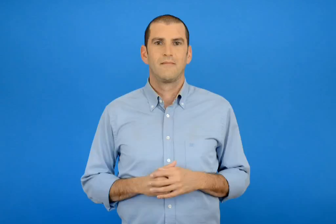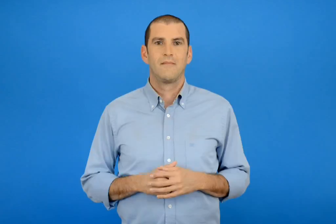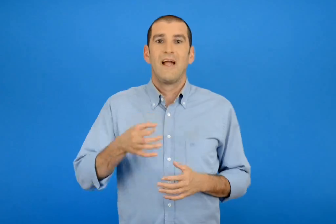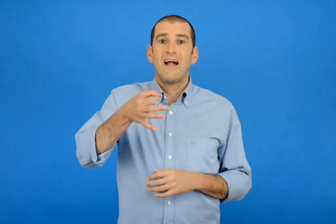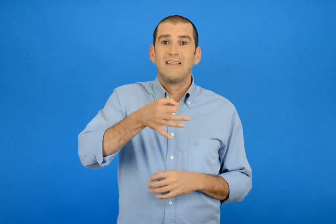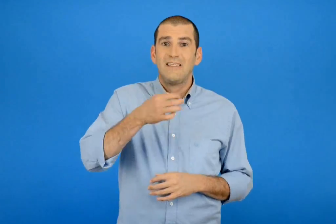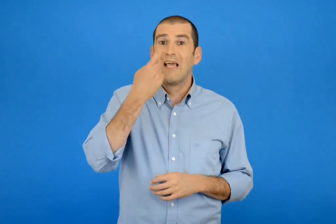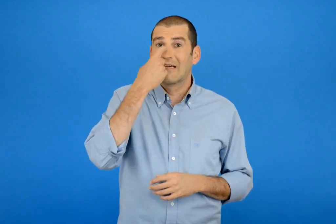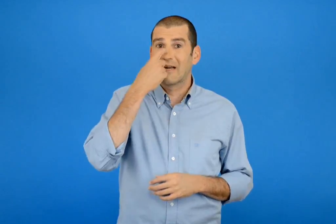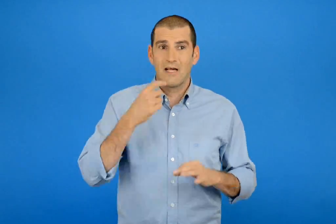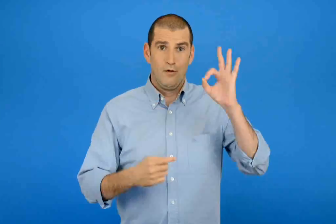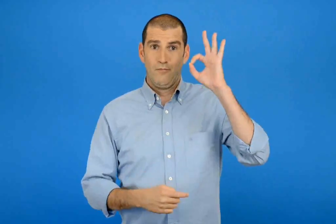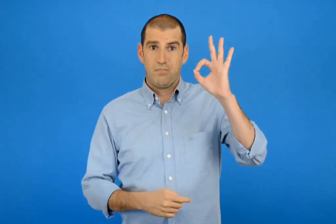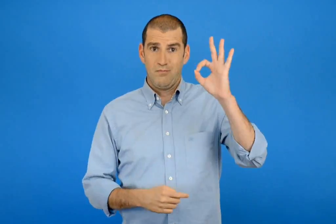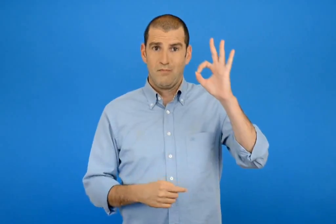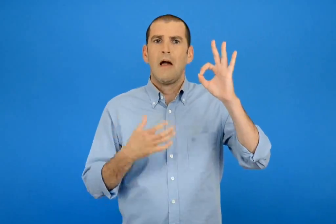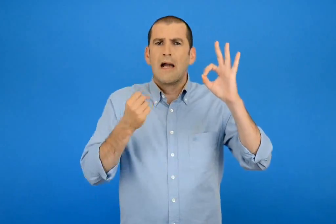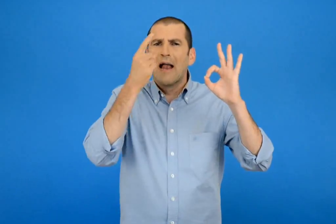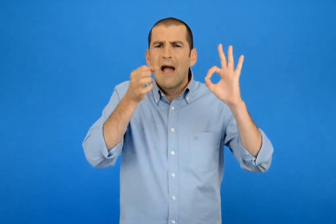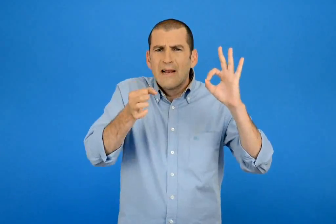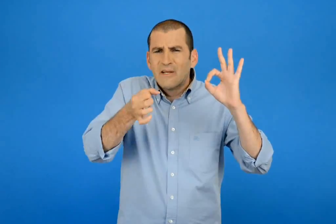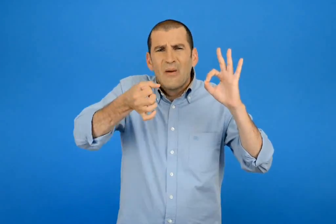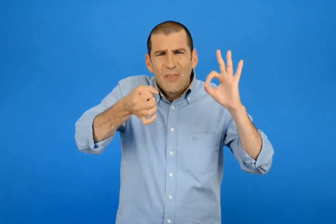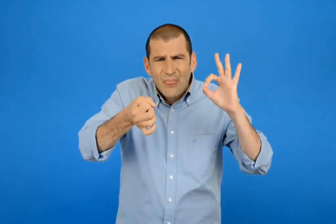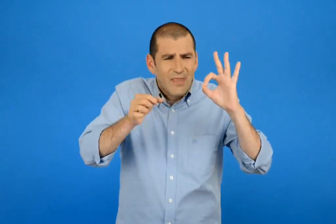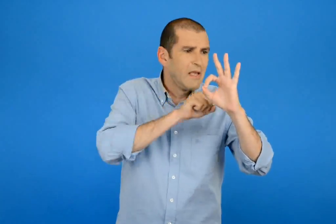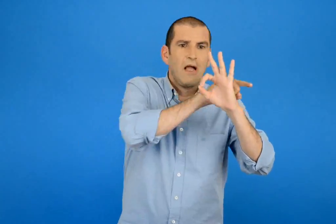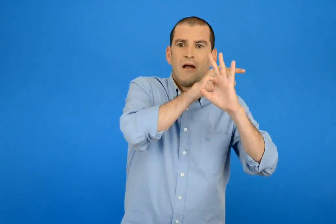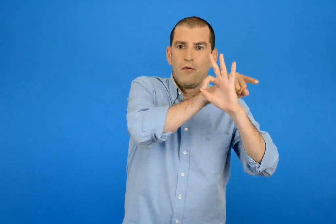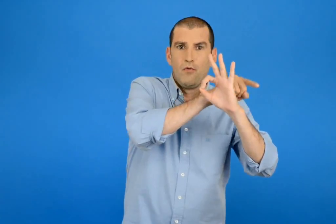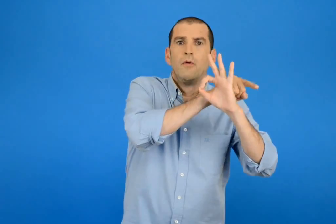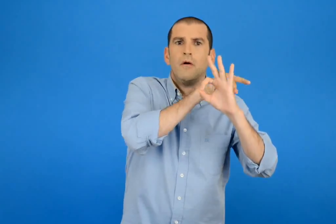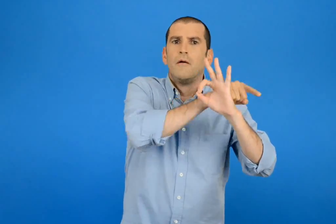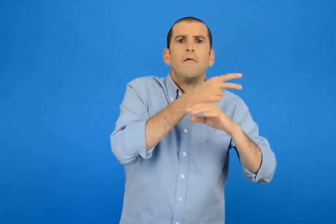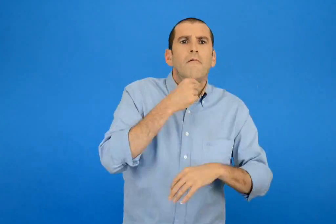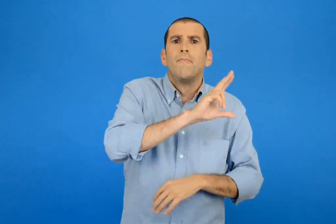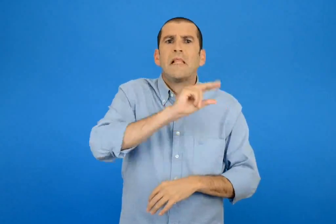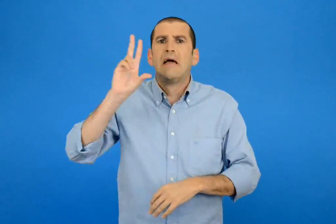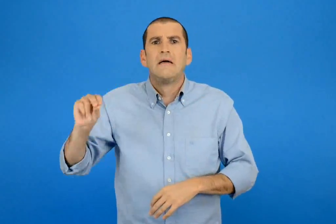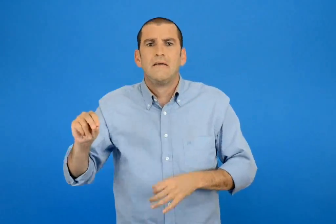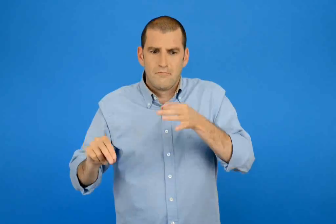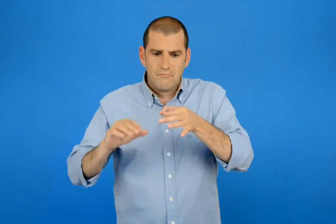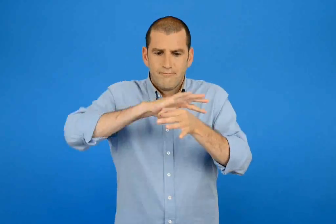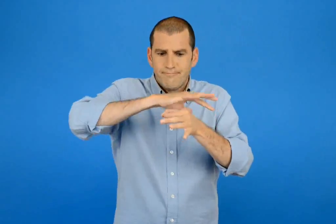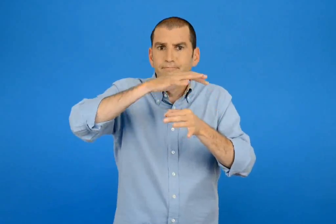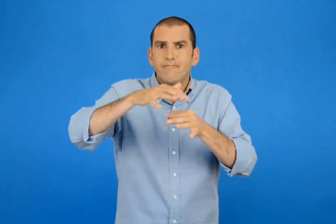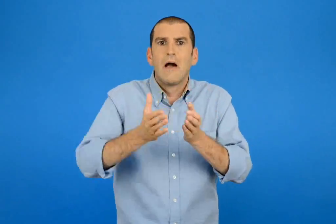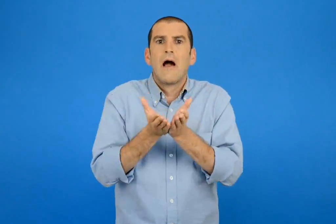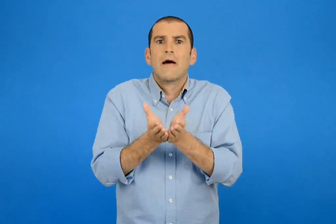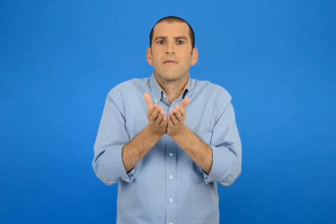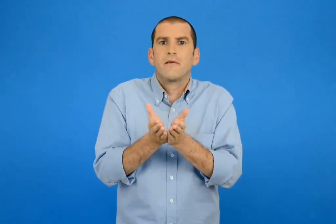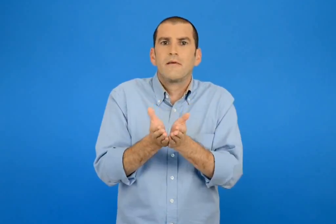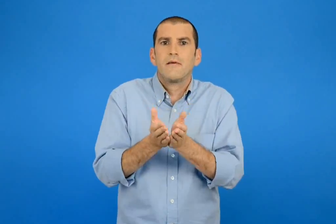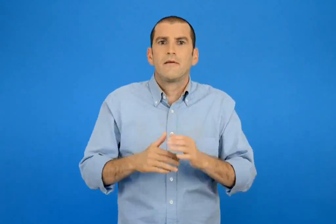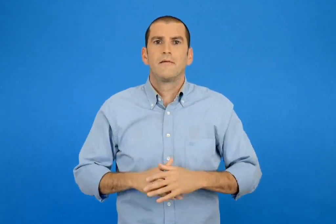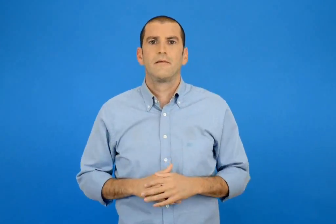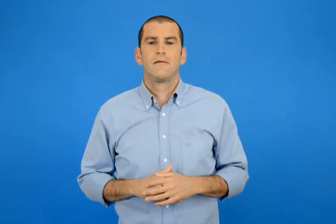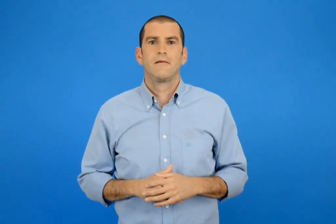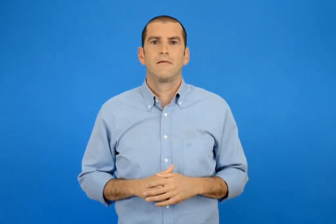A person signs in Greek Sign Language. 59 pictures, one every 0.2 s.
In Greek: κοντά στην κέρκυρα υπάρχει ένα μικρό νησάκι που μοιάζει με καράβι
